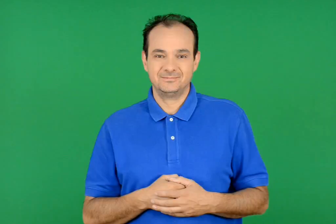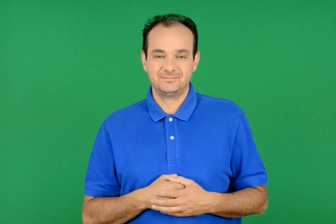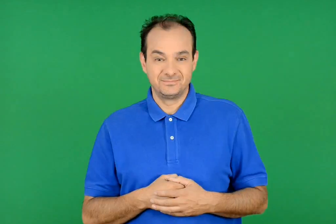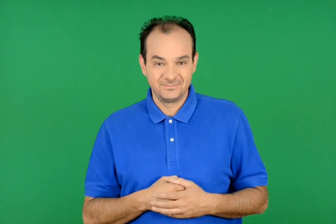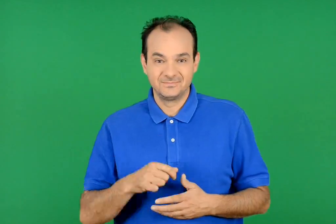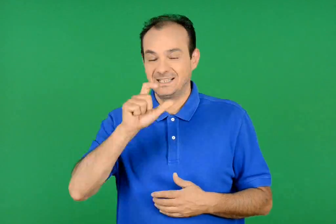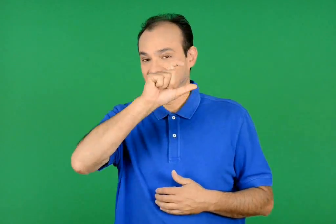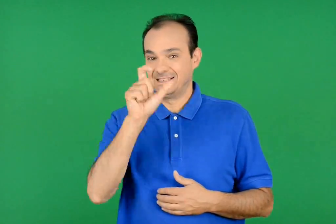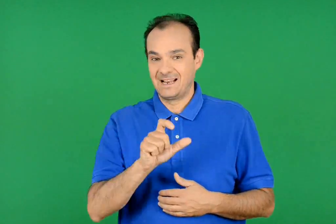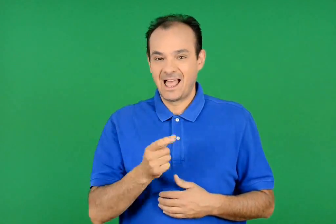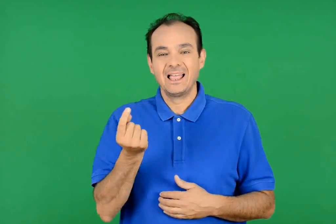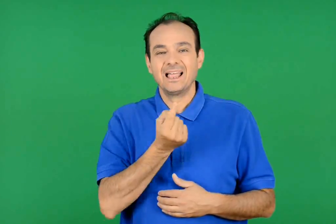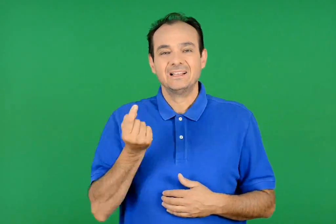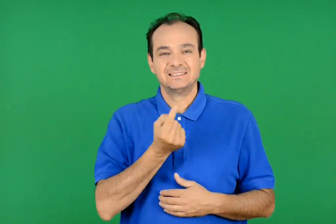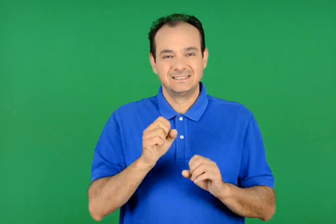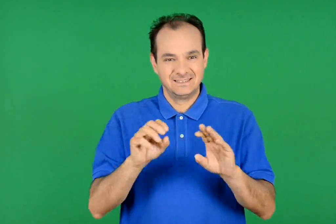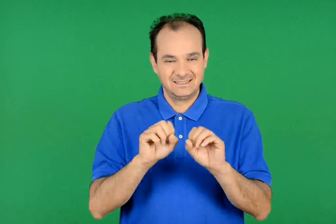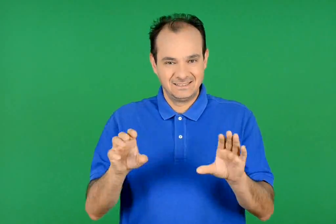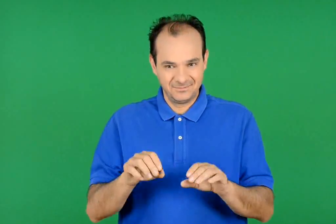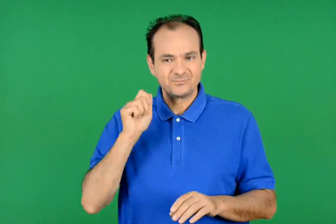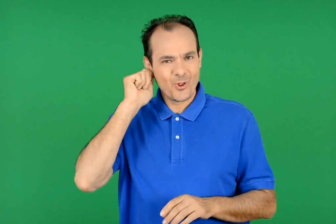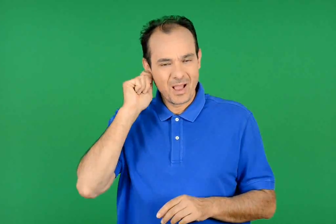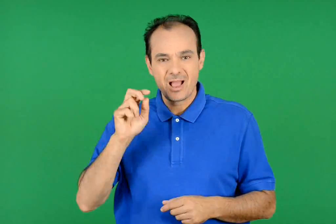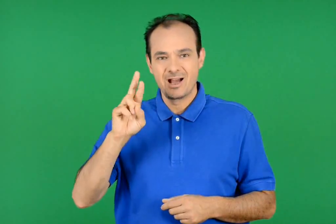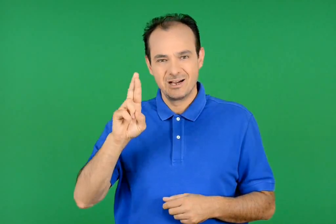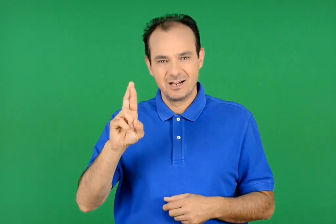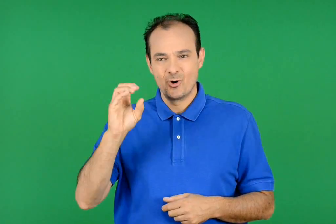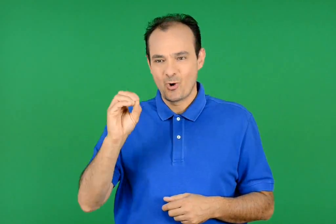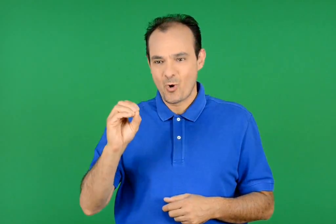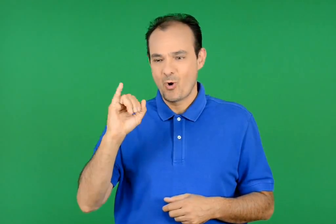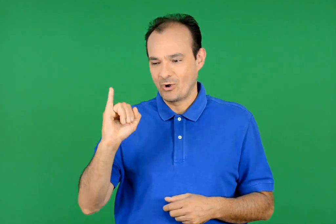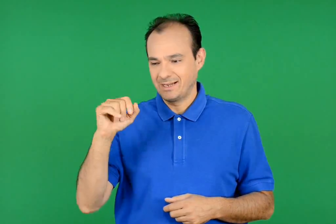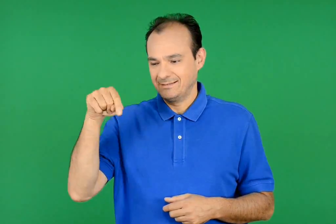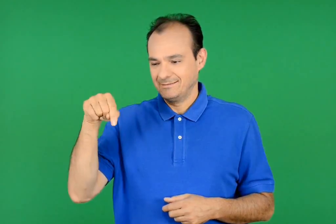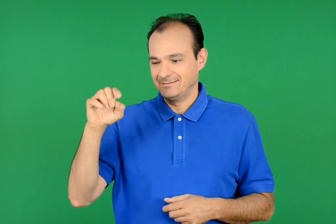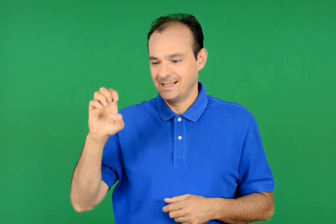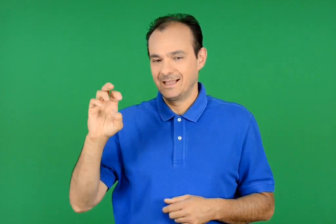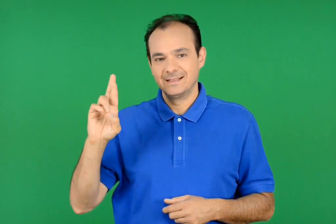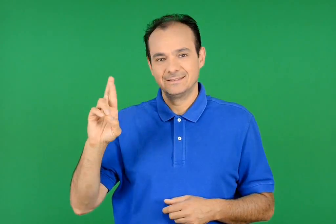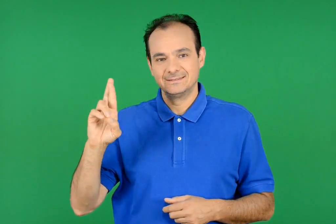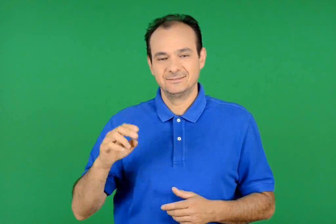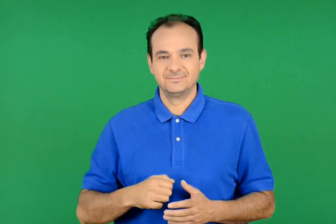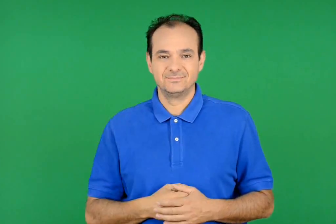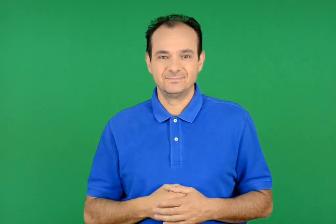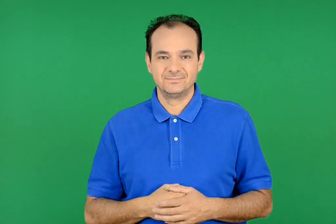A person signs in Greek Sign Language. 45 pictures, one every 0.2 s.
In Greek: ιταλία πρακτορείο ειδήσεων ρόιτερ
